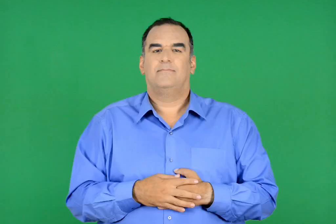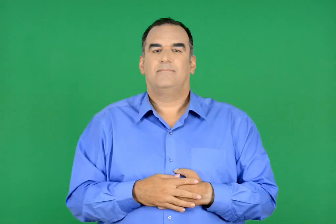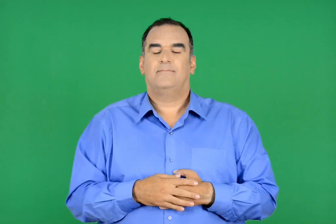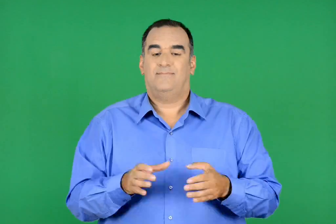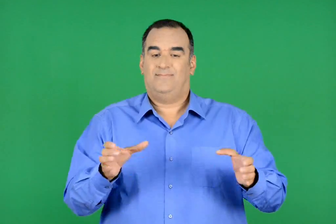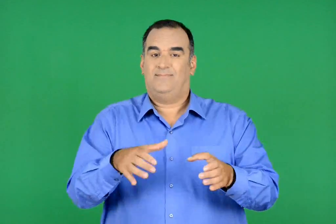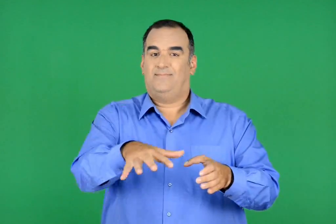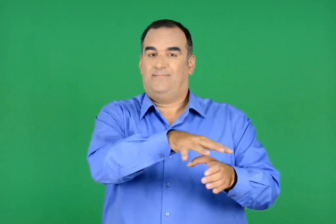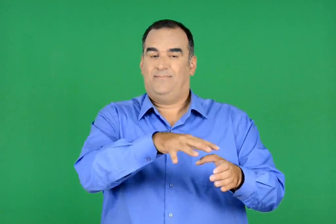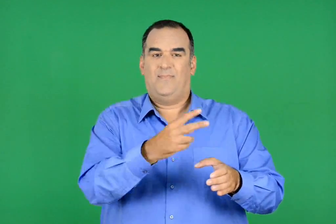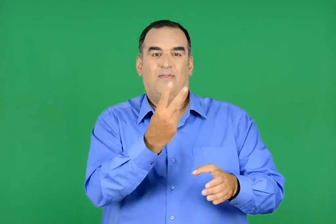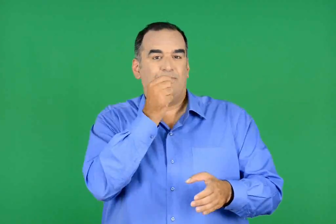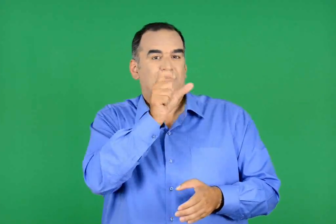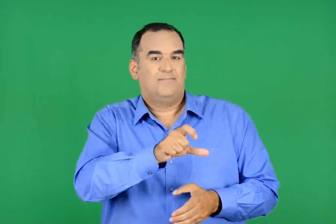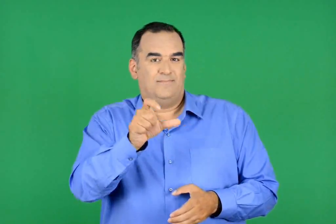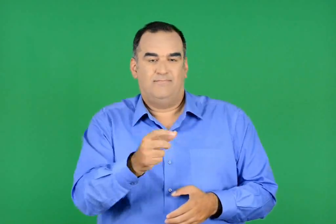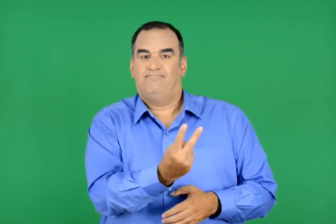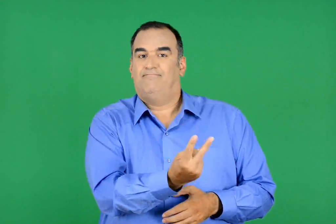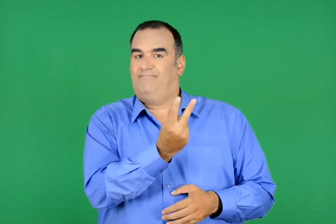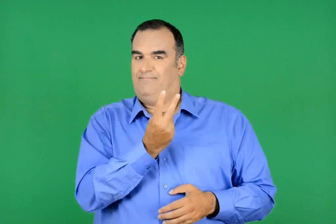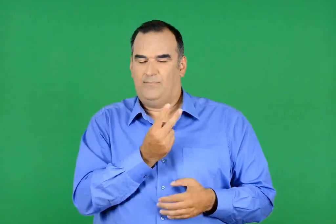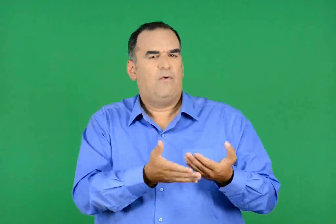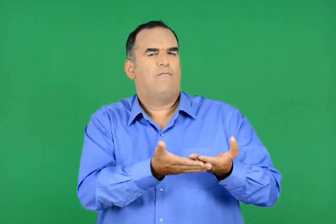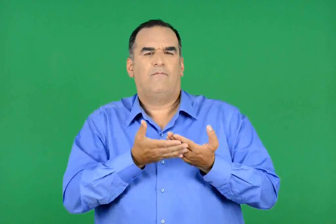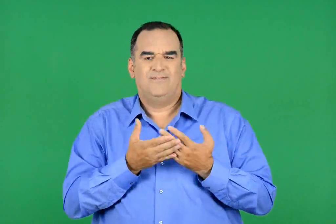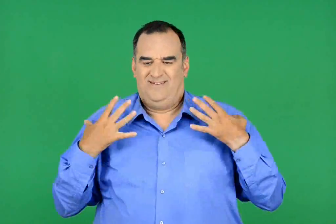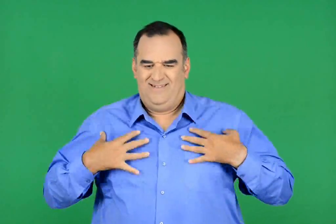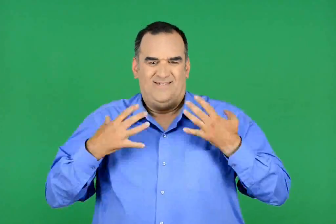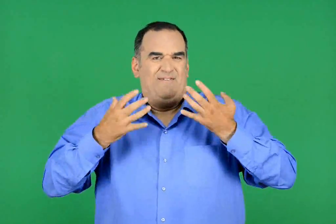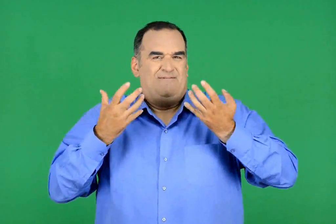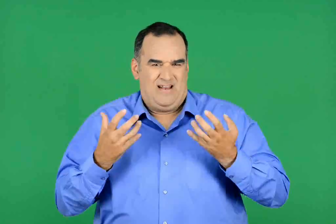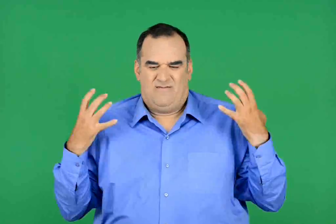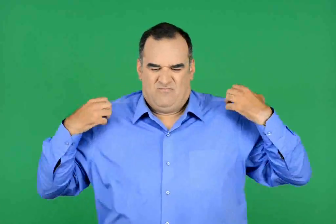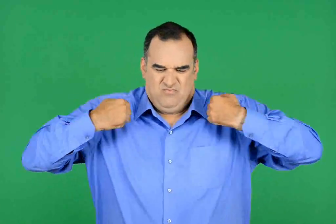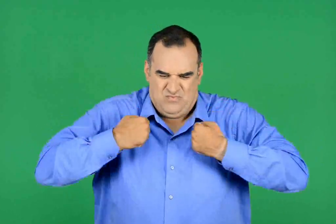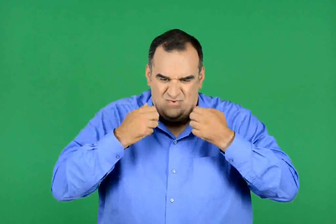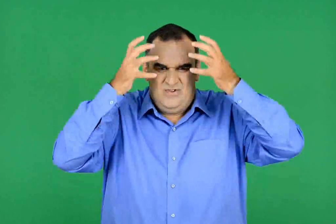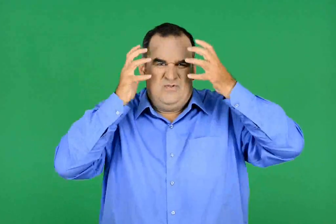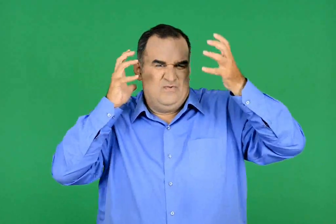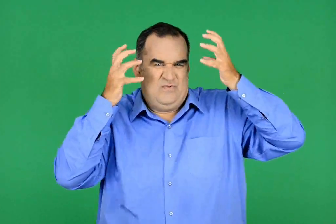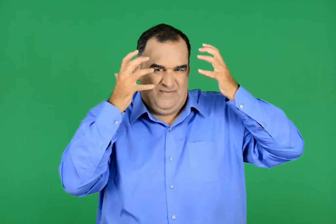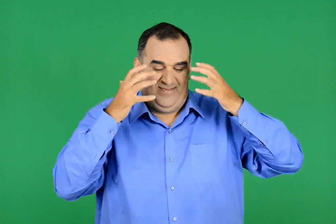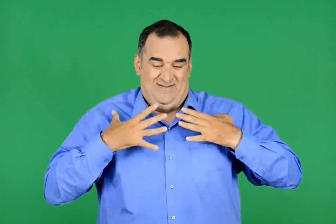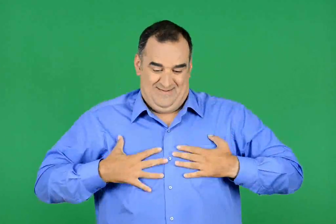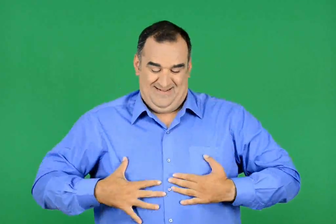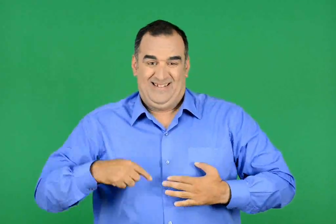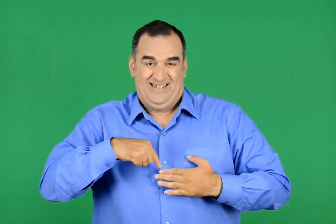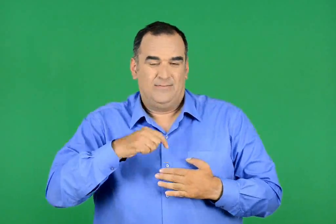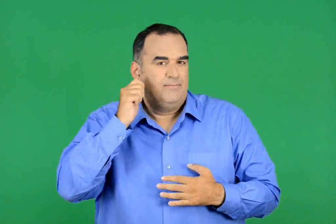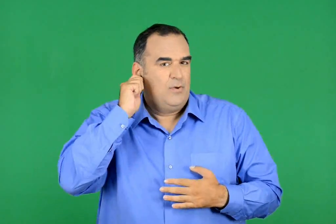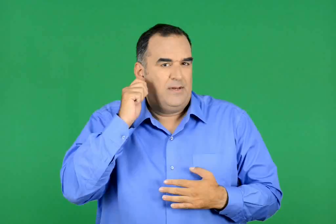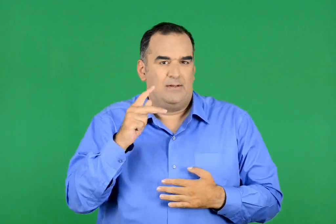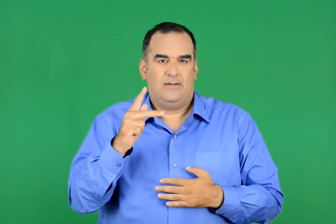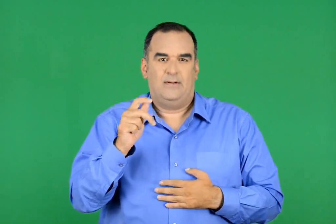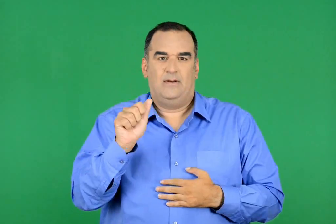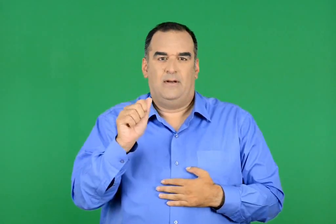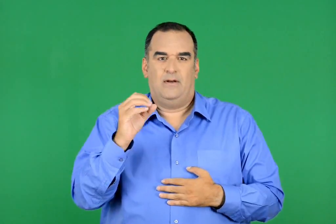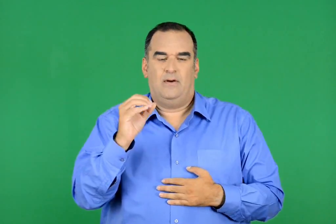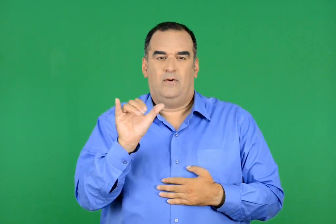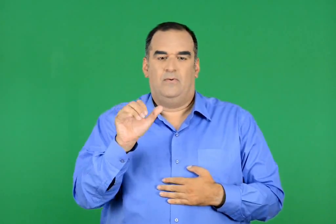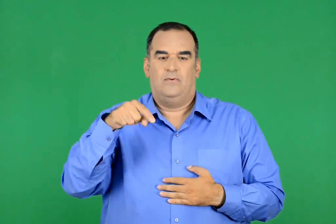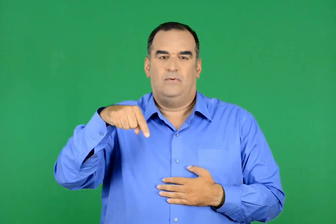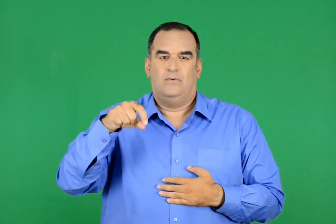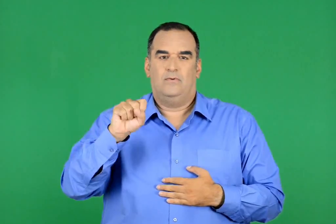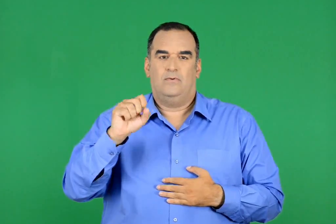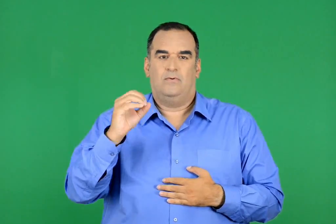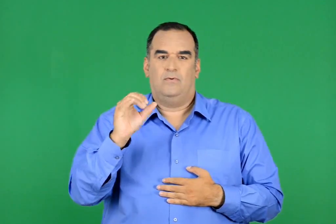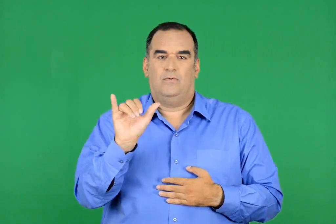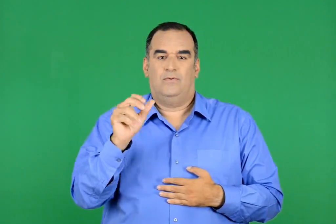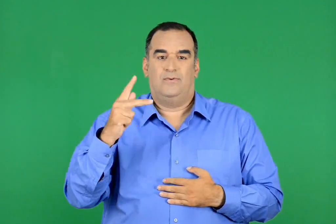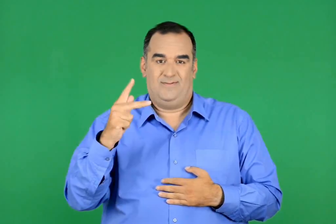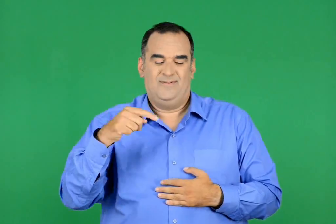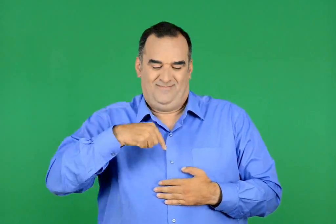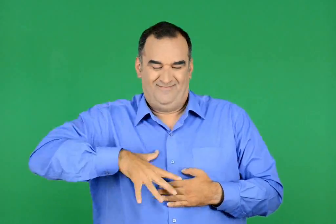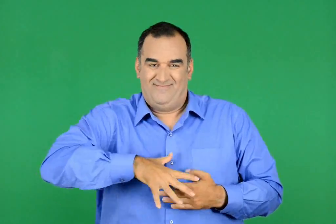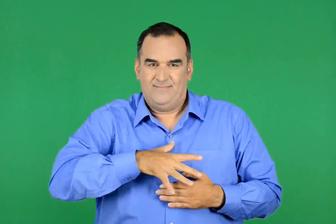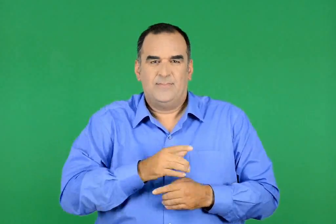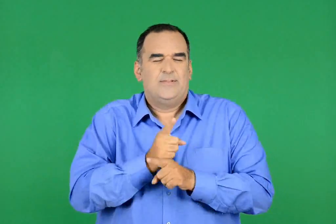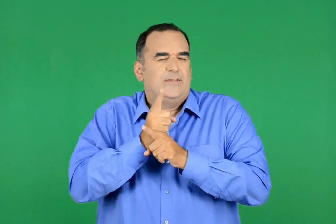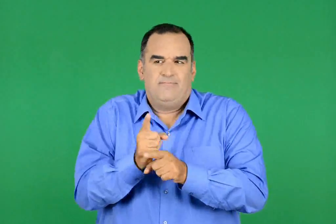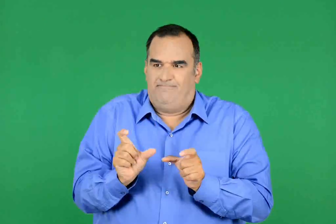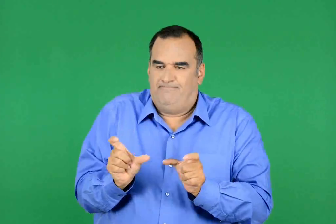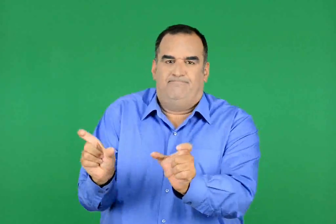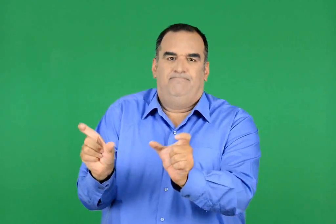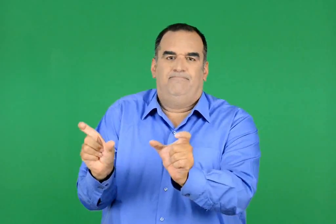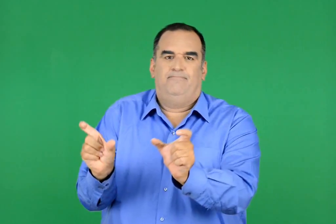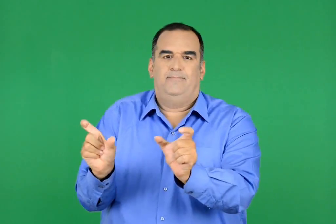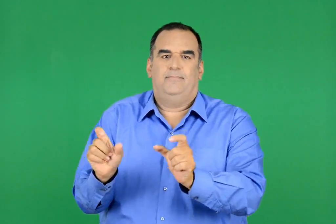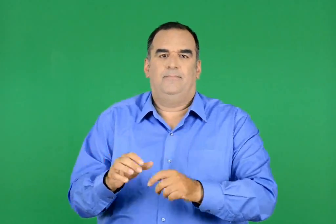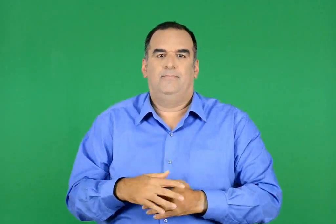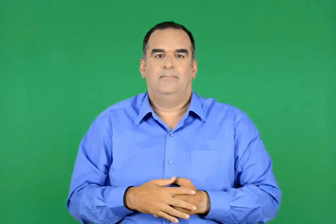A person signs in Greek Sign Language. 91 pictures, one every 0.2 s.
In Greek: δύο άνδρες του πληρώματος ήρθαν να µας βοηθήσουν για να φορέσουμε τις βαριές , αδιάβροχες εκείνες στολές που ήσαν φτιαγμένες από ειδικό καουτσούκ , ικανό να αντέχει
